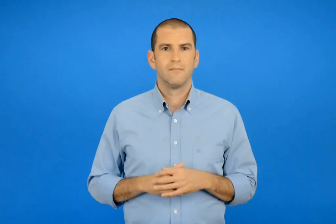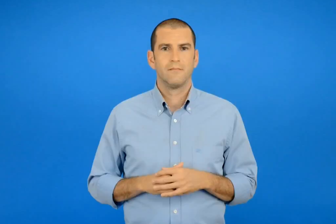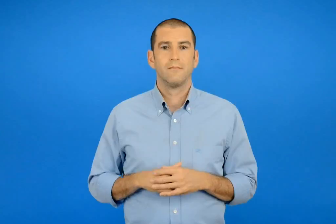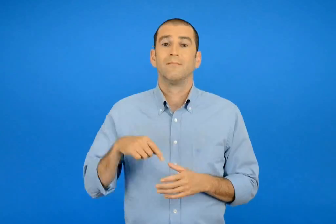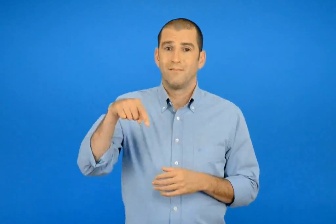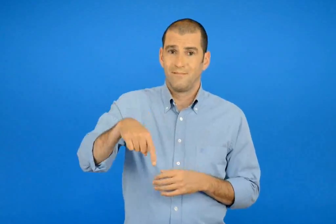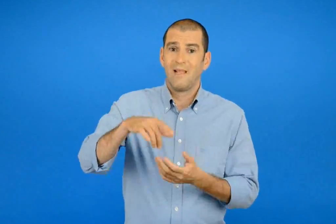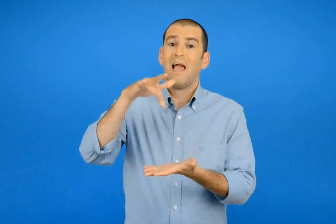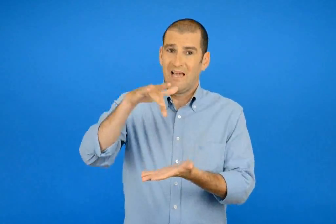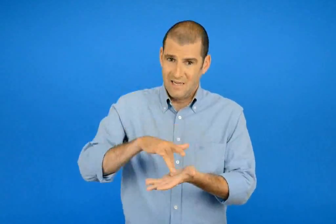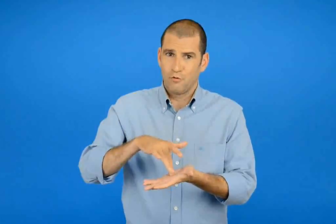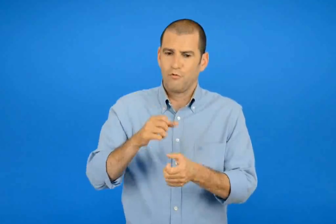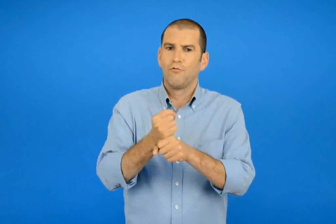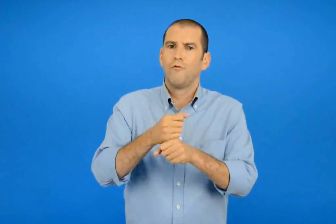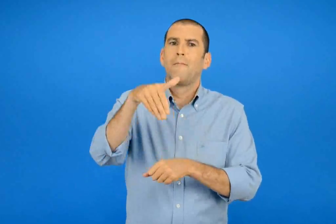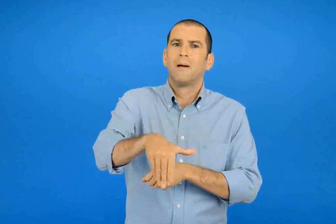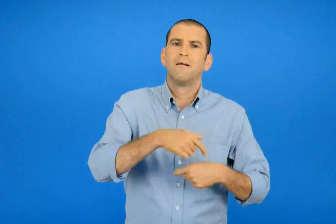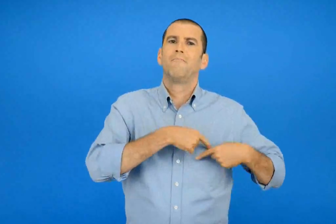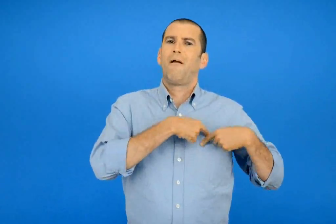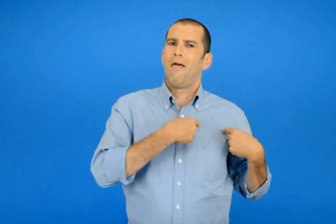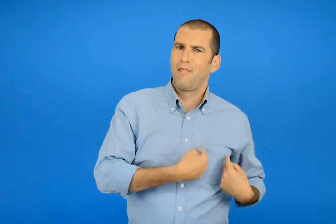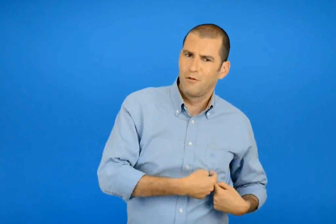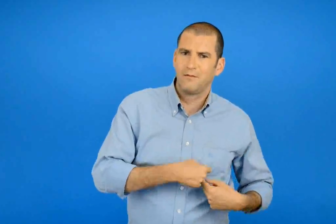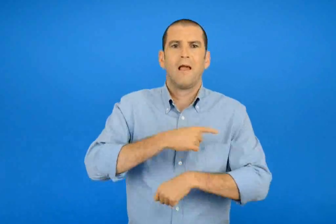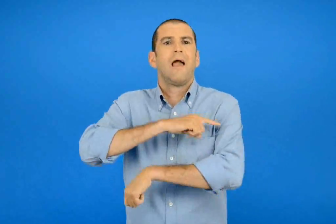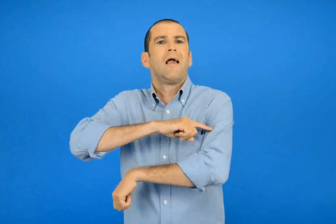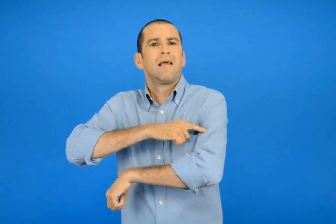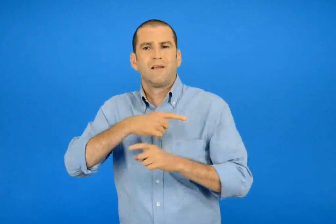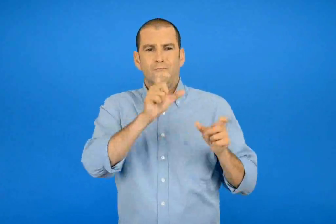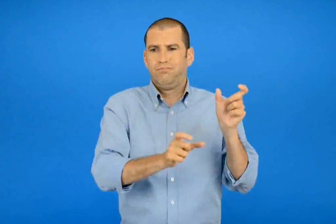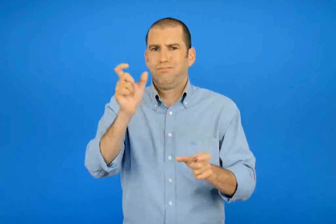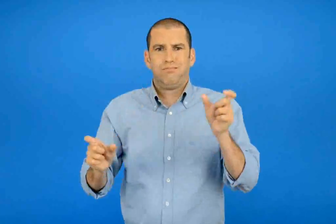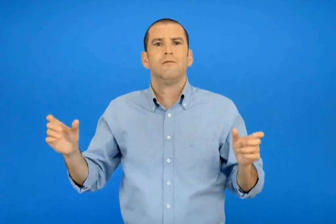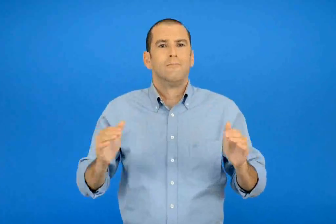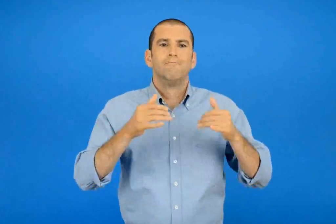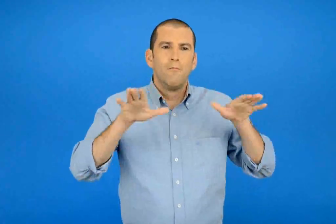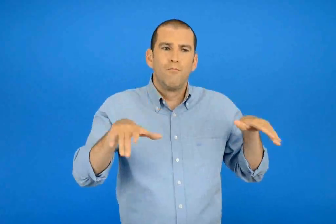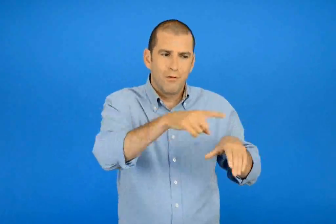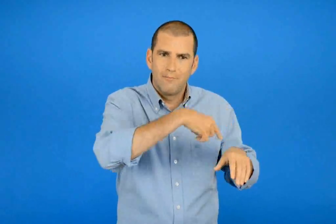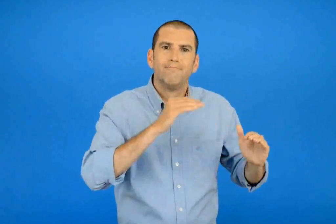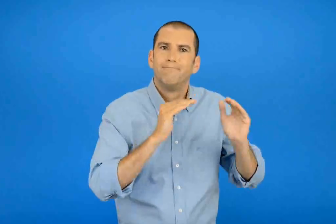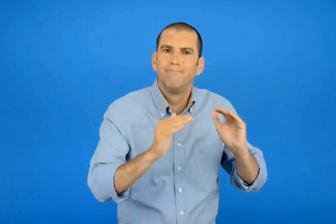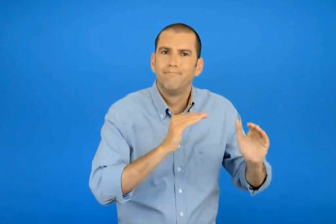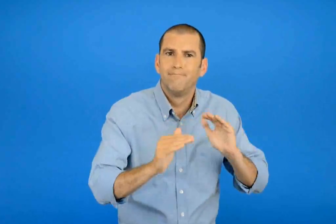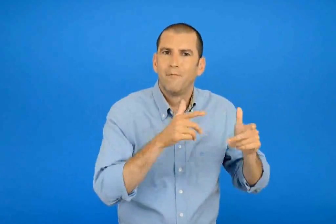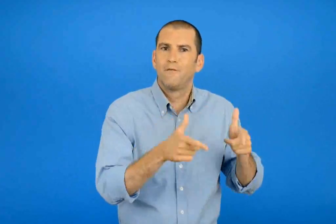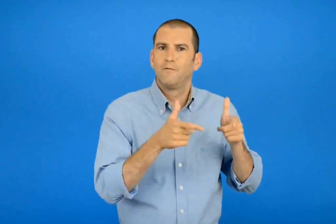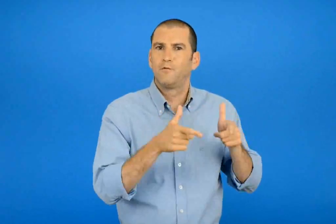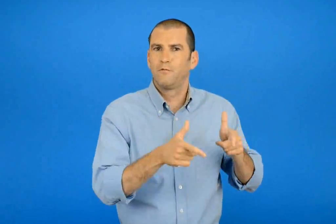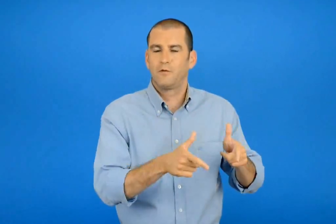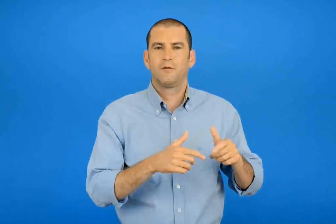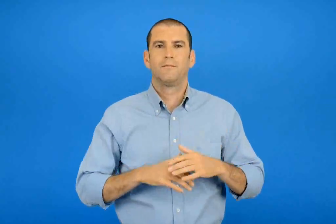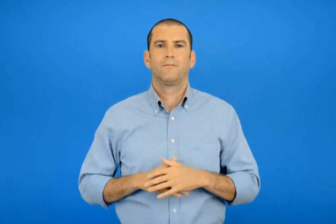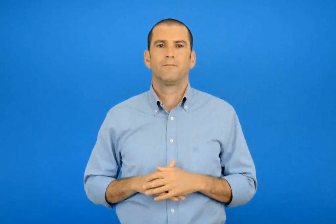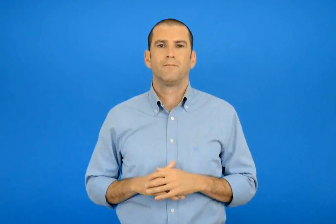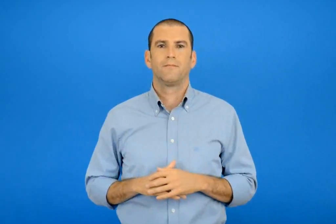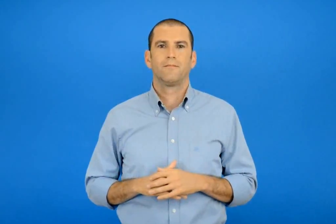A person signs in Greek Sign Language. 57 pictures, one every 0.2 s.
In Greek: τα φρόντισαν οι γιατροί και άλλοι εθελοντές που εργάζονται σε αυτό το κέντρο
